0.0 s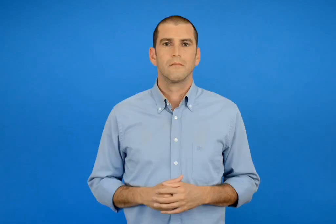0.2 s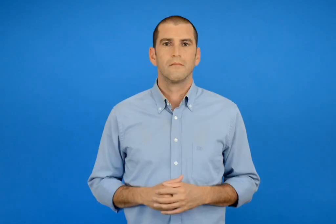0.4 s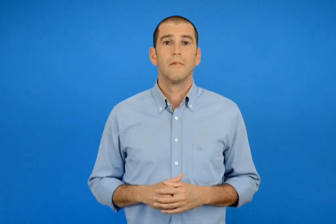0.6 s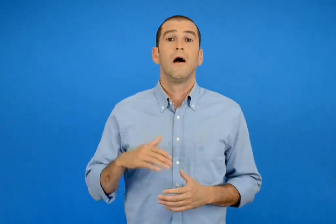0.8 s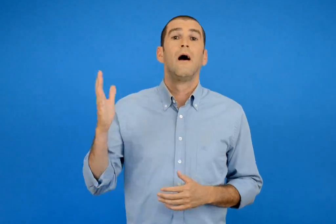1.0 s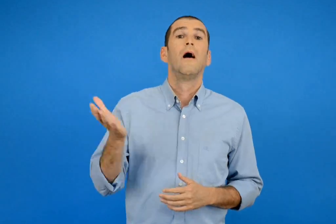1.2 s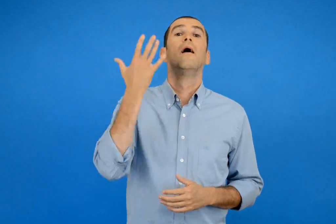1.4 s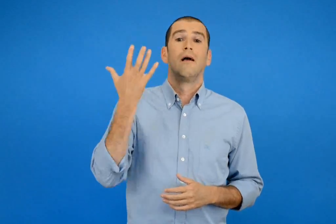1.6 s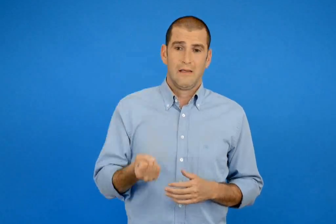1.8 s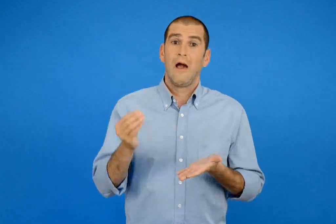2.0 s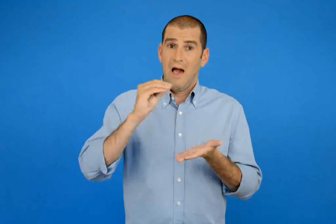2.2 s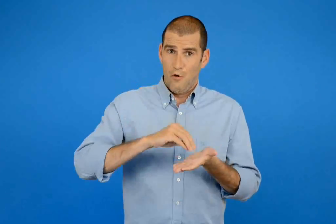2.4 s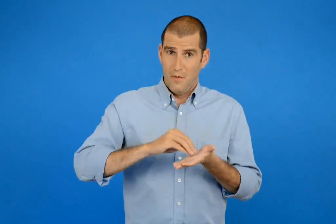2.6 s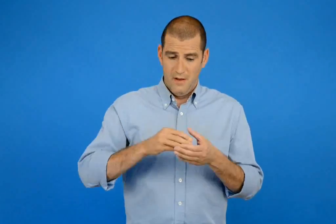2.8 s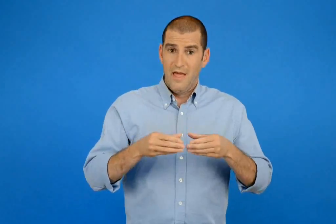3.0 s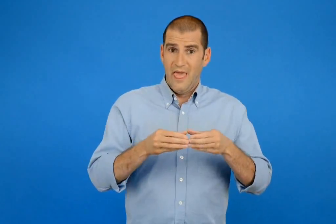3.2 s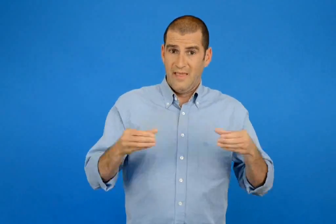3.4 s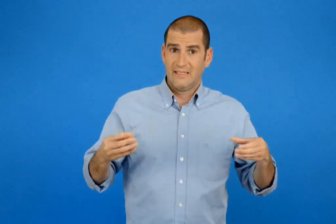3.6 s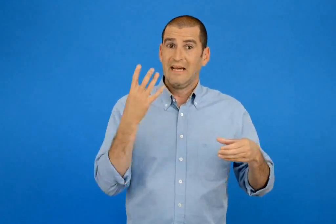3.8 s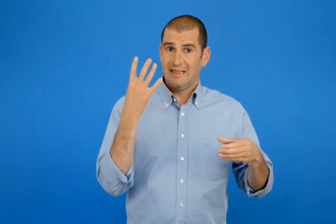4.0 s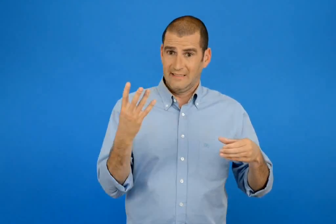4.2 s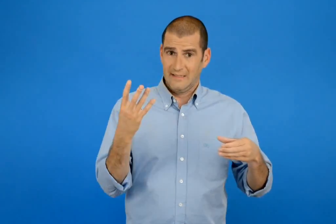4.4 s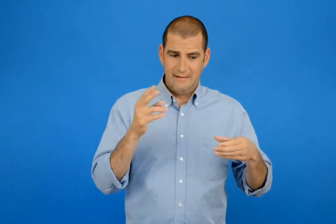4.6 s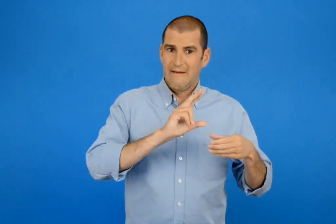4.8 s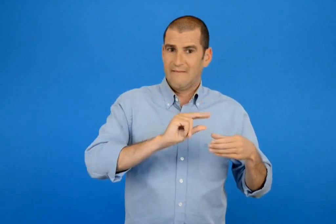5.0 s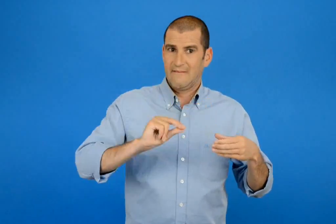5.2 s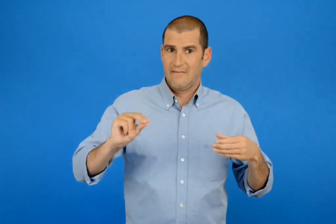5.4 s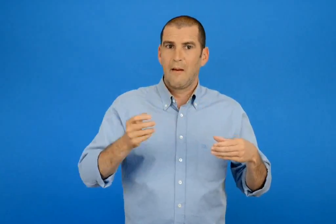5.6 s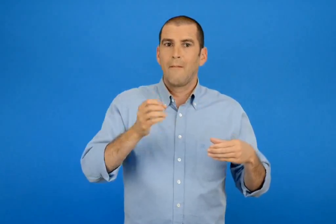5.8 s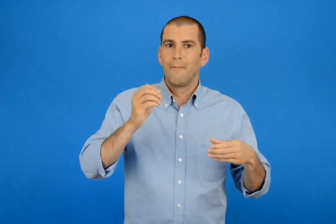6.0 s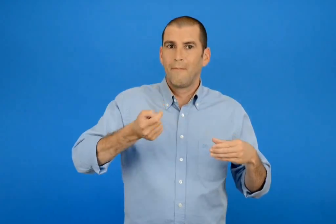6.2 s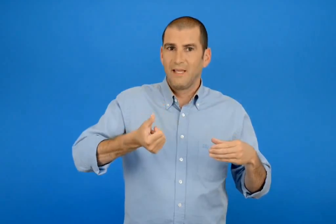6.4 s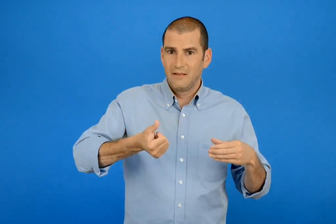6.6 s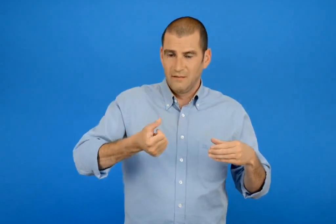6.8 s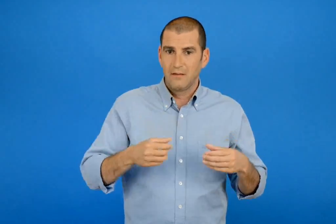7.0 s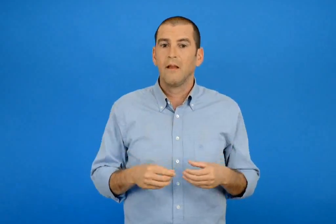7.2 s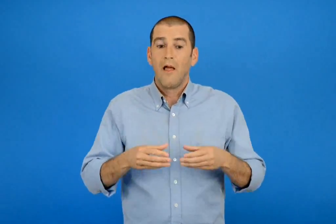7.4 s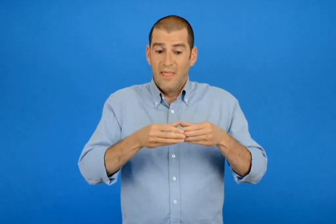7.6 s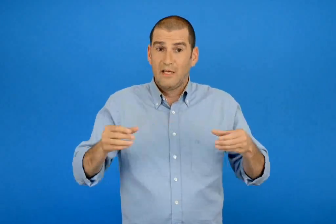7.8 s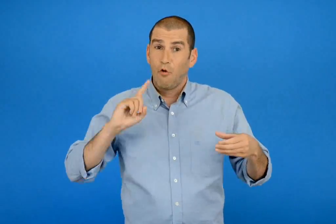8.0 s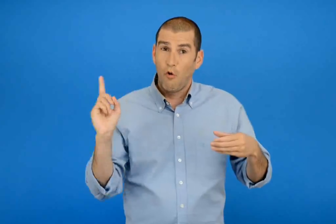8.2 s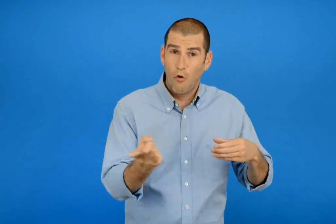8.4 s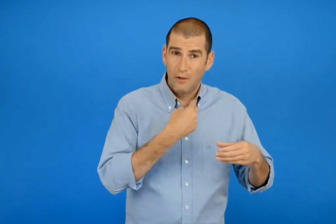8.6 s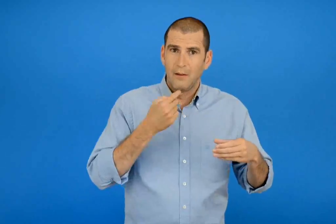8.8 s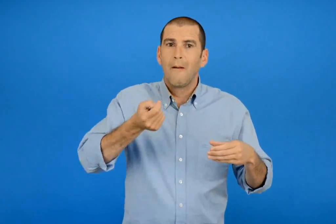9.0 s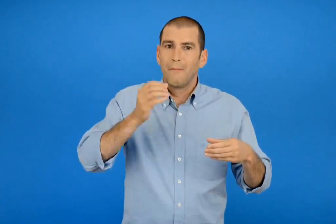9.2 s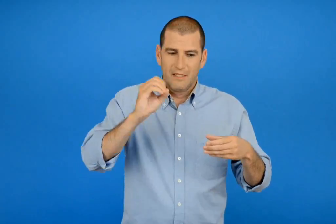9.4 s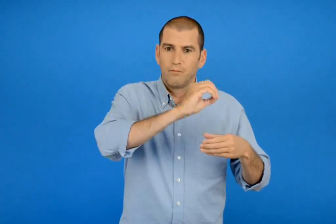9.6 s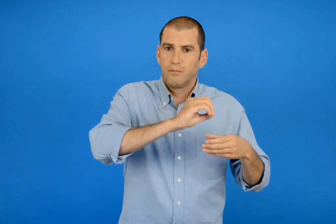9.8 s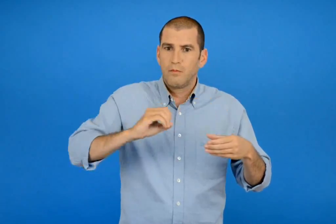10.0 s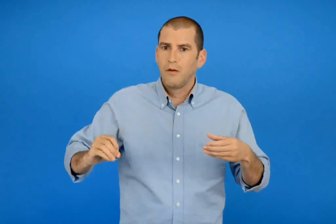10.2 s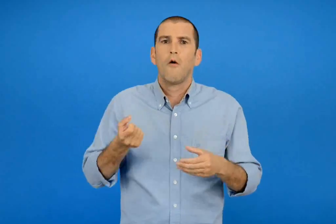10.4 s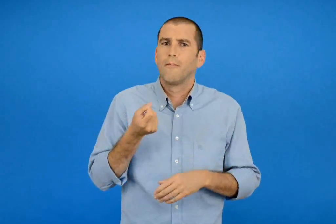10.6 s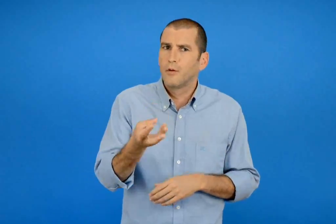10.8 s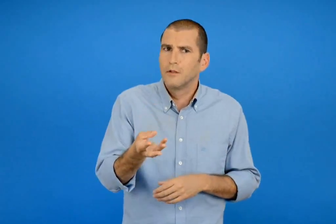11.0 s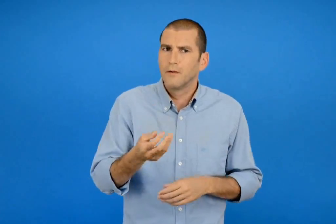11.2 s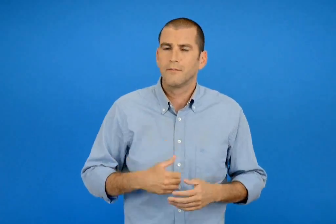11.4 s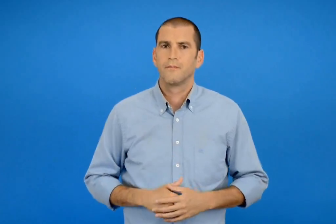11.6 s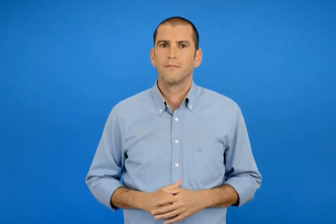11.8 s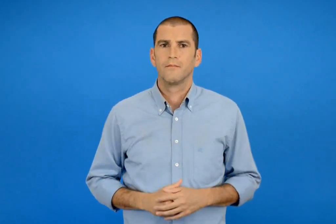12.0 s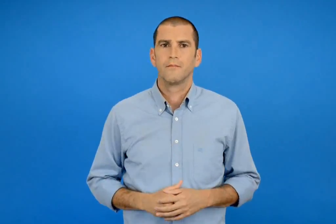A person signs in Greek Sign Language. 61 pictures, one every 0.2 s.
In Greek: αν είχε ακόμη 4 θήκες με ιδίες μπίλιες πόσες μπίλιες θα έβαζε σε όλες τις θήκες ;
